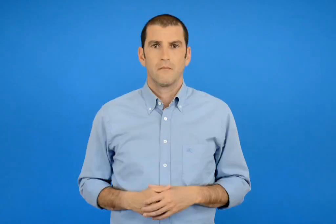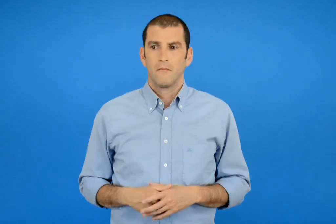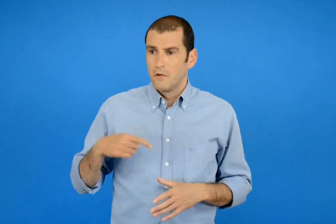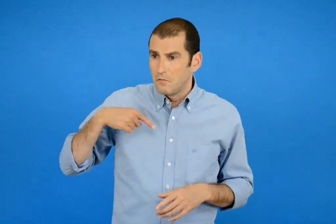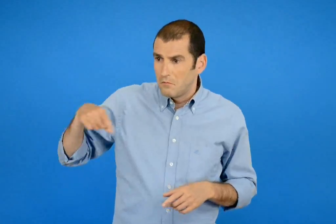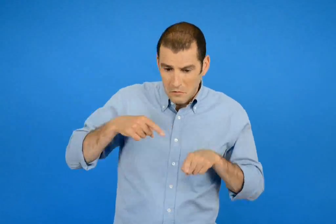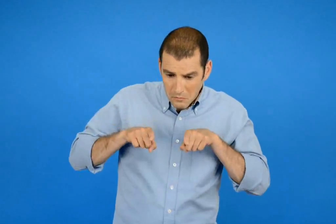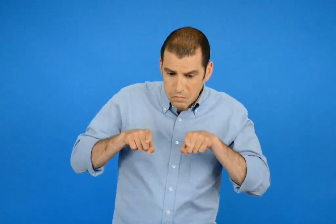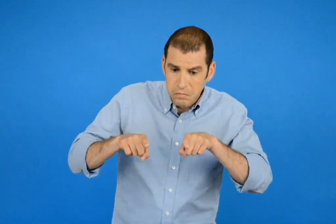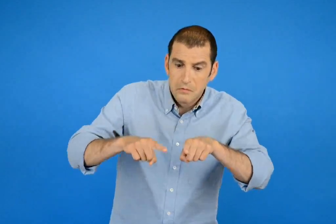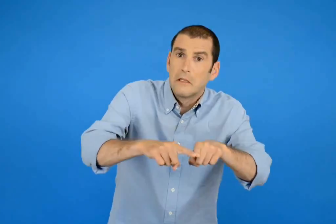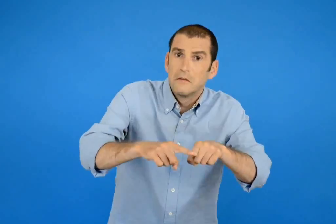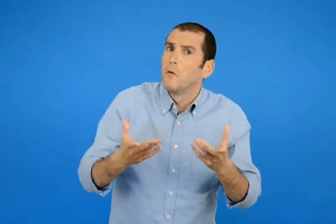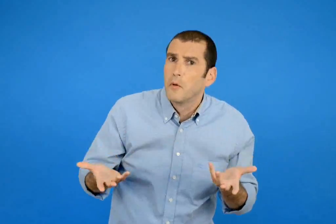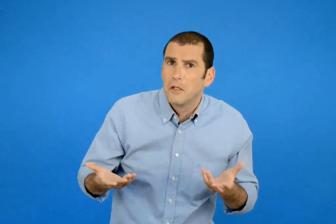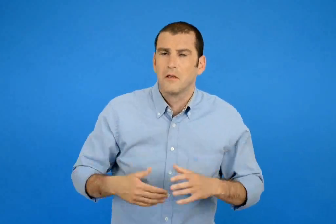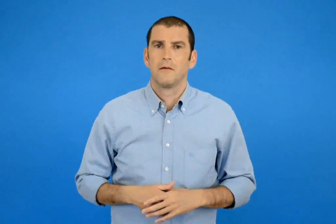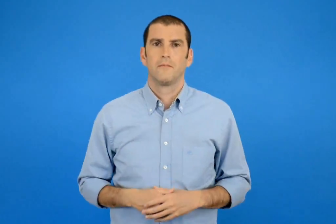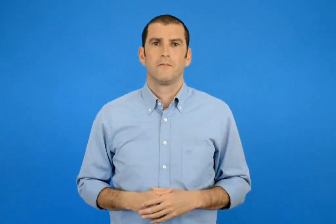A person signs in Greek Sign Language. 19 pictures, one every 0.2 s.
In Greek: πότε θα σε συναντήσω ;
